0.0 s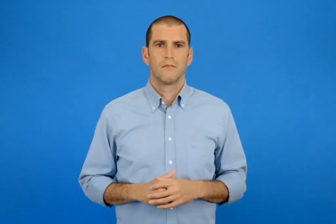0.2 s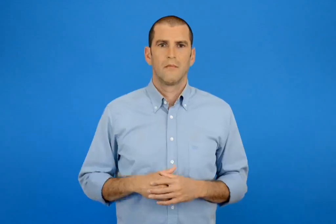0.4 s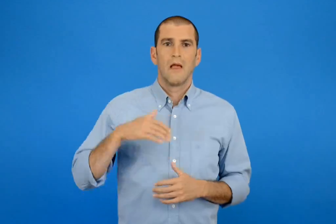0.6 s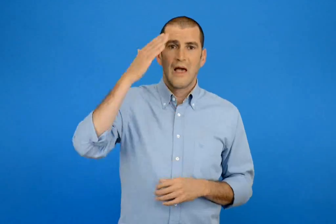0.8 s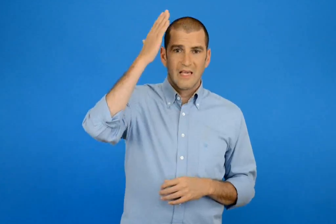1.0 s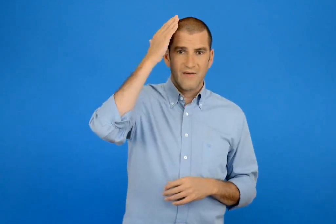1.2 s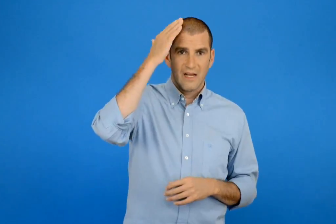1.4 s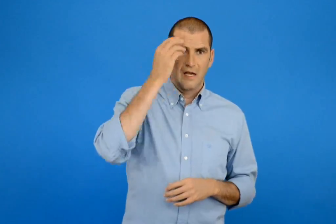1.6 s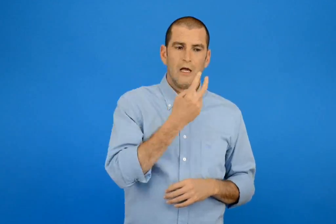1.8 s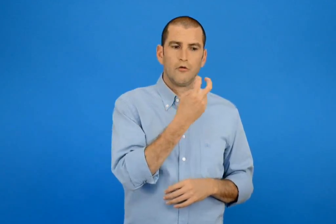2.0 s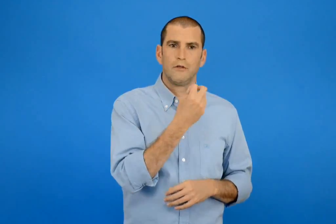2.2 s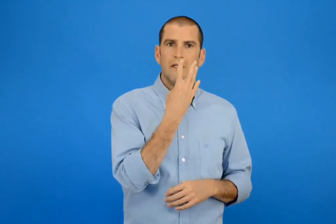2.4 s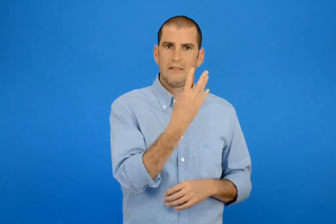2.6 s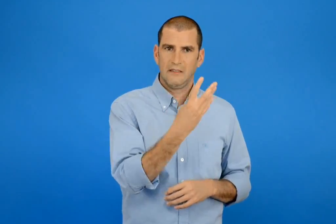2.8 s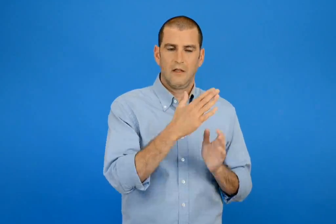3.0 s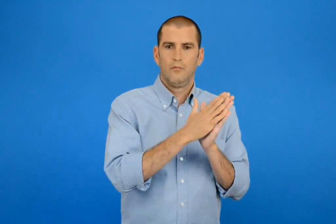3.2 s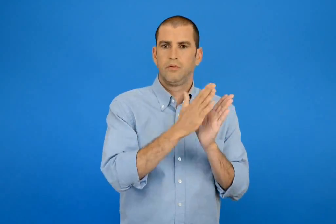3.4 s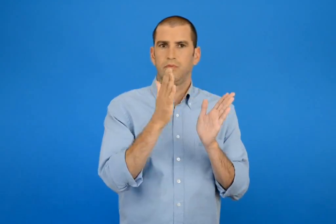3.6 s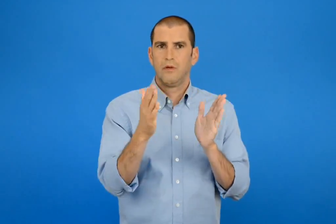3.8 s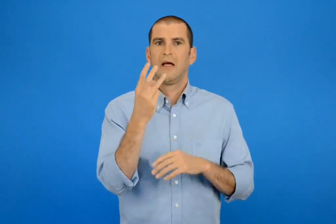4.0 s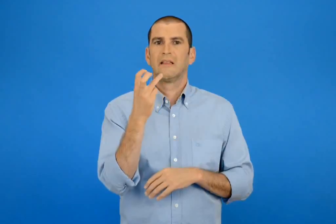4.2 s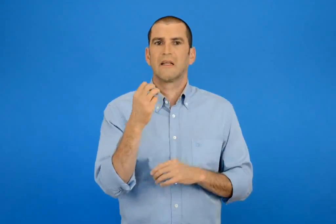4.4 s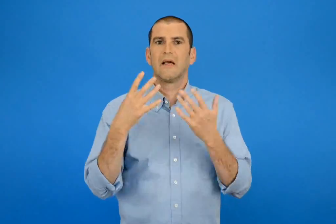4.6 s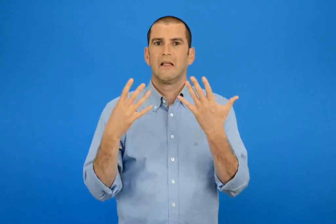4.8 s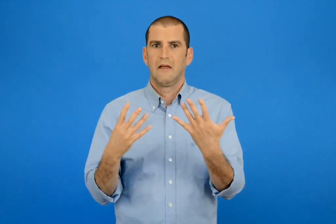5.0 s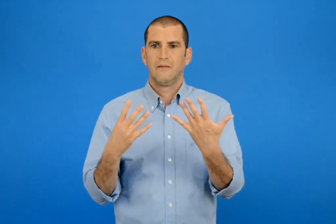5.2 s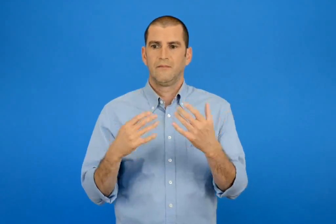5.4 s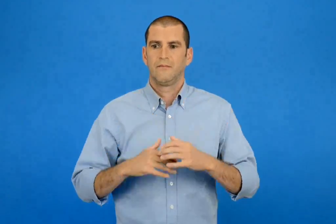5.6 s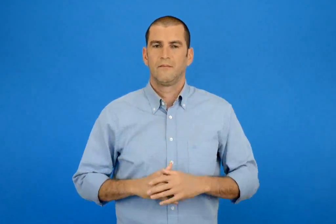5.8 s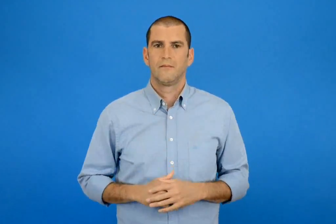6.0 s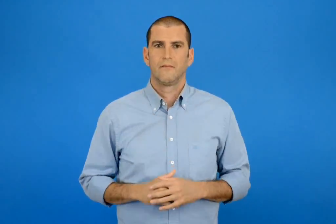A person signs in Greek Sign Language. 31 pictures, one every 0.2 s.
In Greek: κεφάλαια 24 - 39
